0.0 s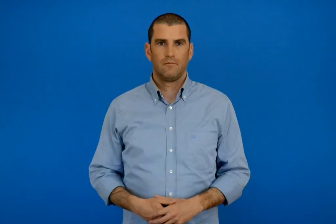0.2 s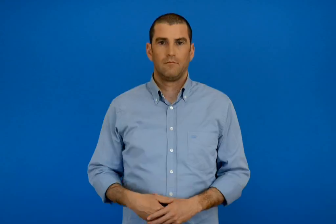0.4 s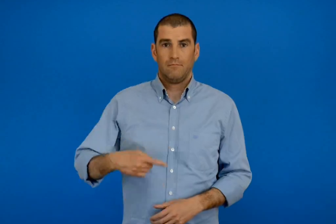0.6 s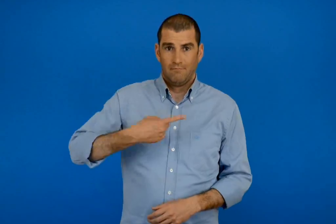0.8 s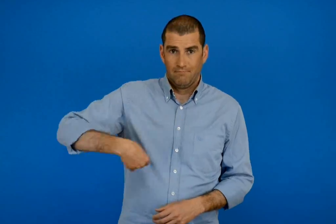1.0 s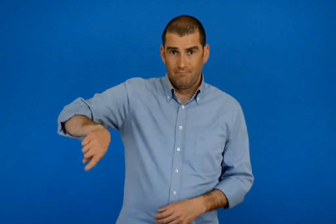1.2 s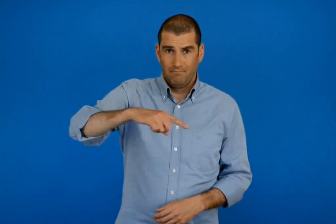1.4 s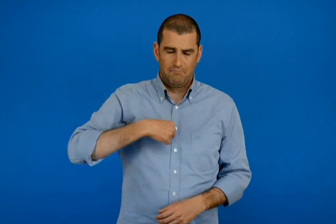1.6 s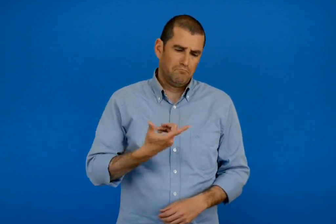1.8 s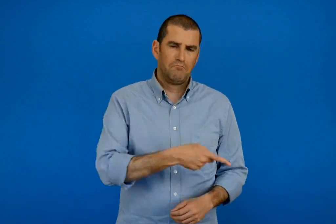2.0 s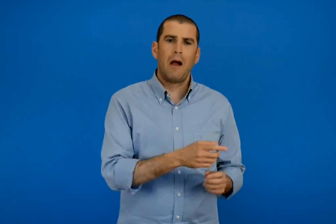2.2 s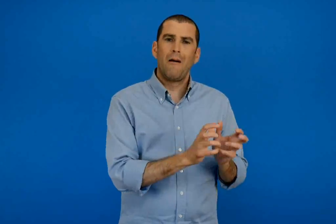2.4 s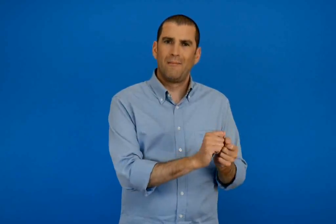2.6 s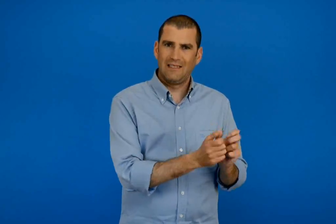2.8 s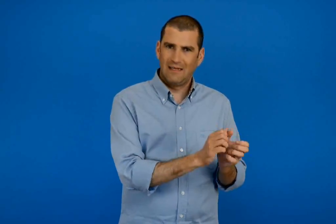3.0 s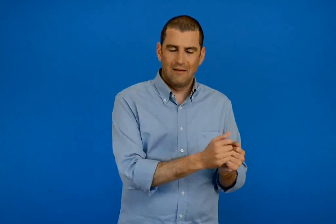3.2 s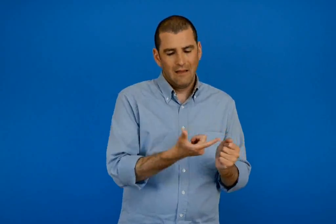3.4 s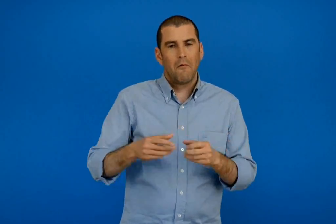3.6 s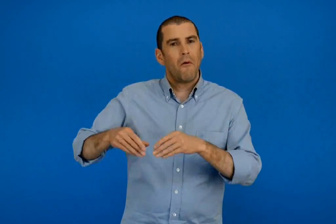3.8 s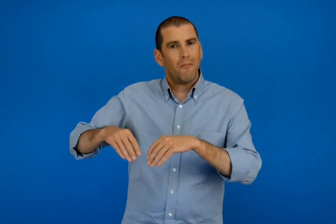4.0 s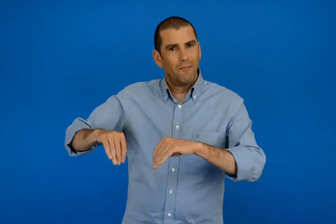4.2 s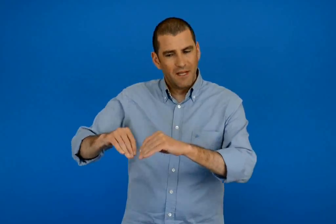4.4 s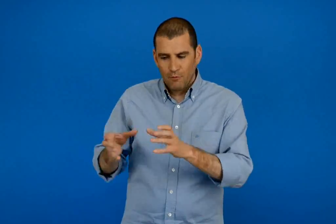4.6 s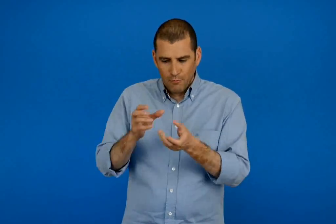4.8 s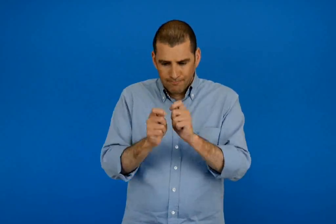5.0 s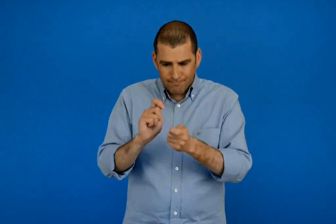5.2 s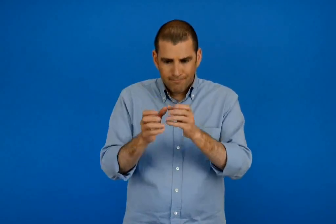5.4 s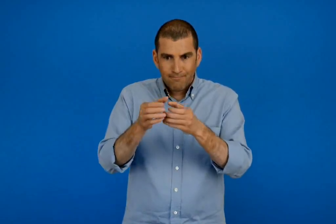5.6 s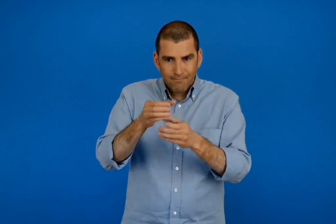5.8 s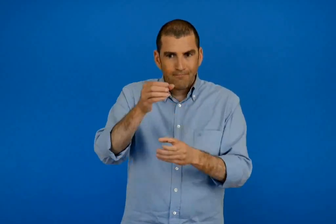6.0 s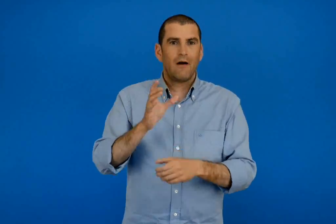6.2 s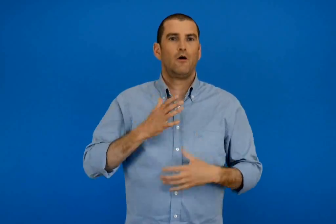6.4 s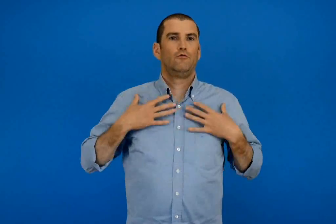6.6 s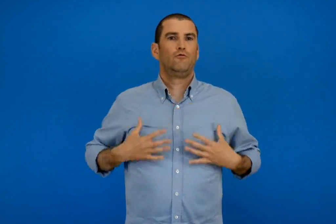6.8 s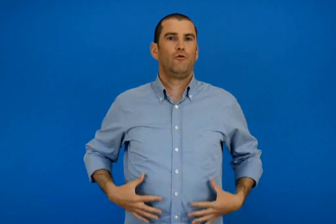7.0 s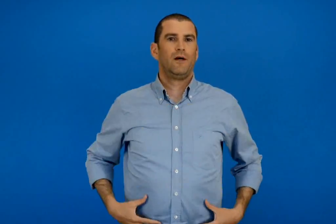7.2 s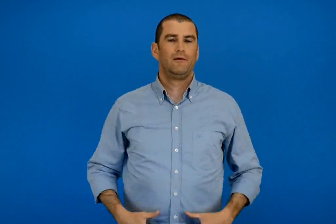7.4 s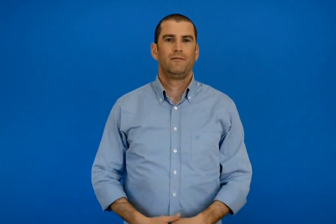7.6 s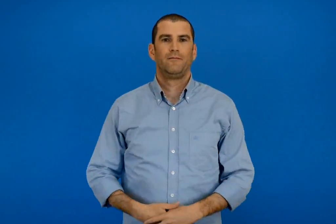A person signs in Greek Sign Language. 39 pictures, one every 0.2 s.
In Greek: κάνουμε κι εμείς ένα σώμα µε πηλό η µε πλαστελίνη
